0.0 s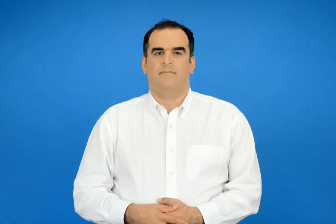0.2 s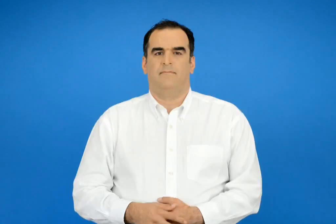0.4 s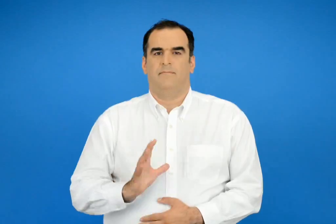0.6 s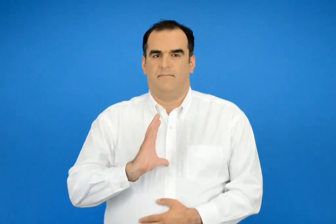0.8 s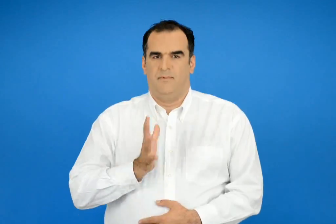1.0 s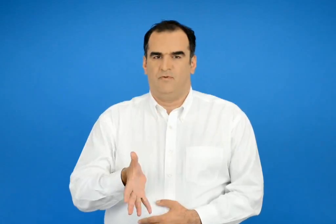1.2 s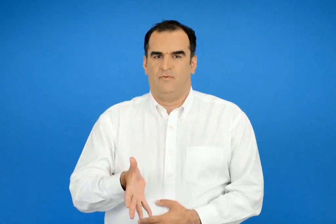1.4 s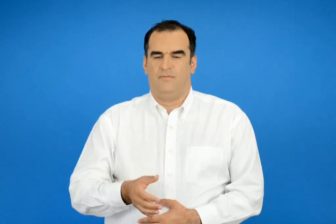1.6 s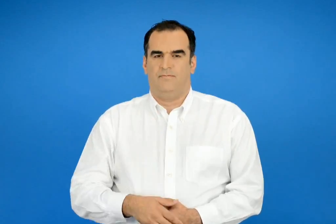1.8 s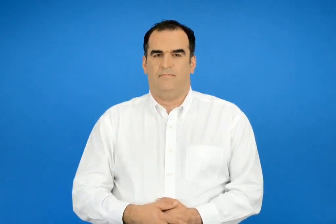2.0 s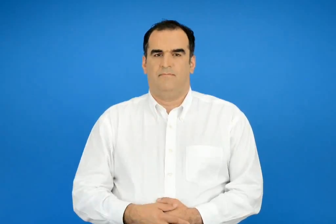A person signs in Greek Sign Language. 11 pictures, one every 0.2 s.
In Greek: μίσος
